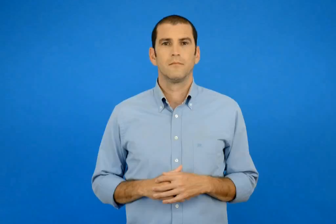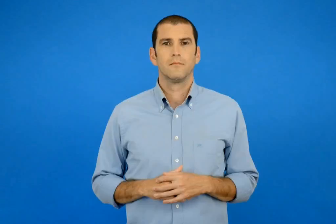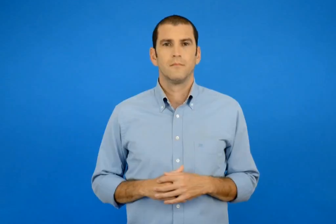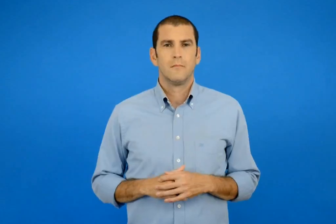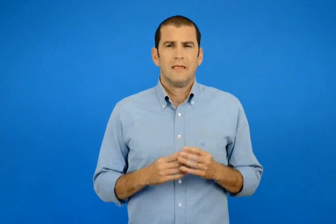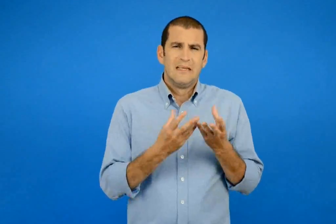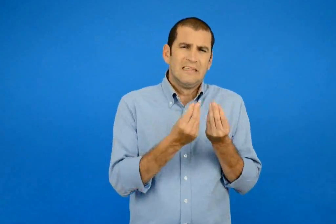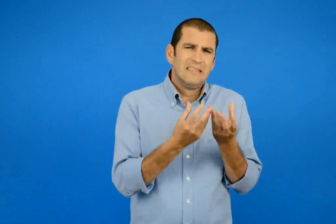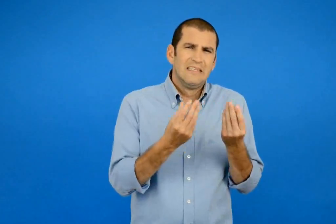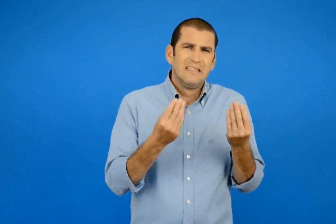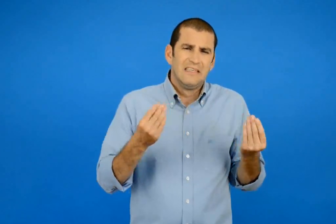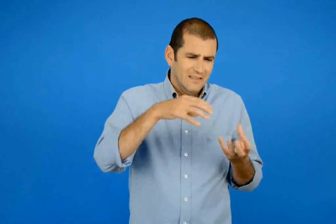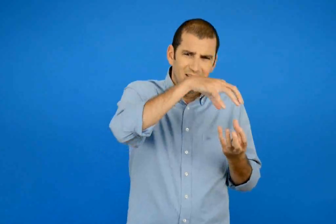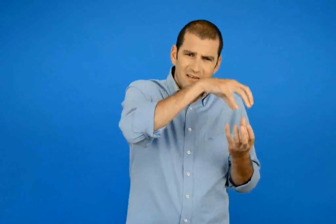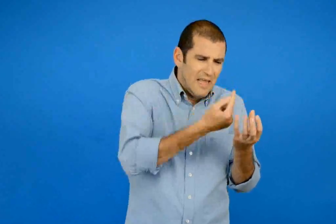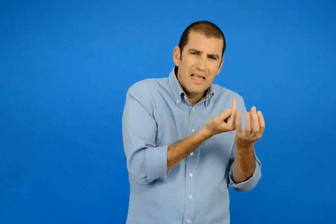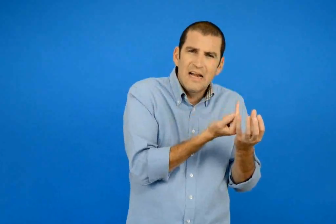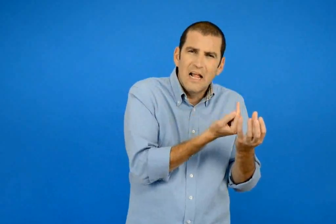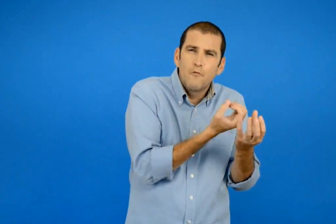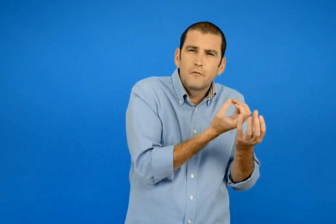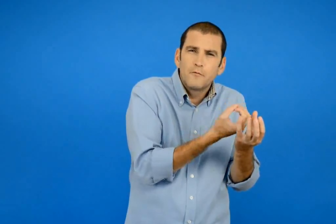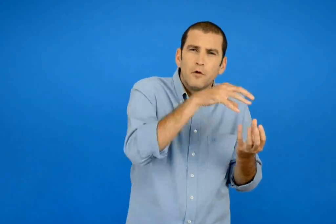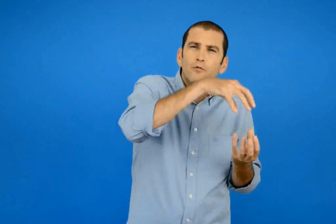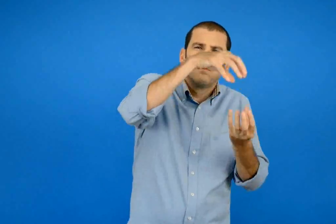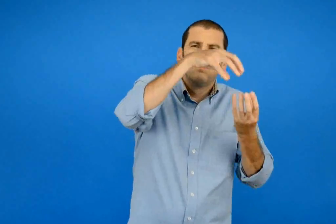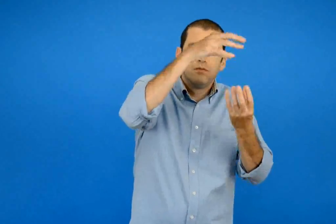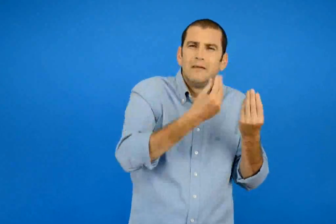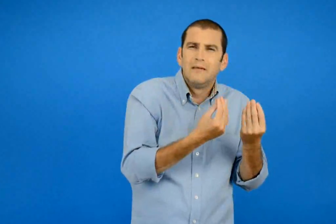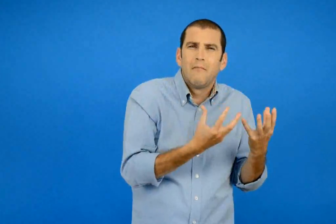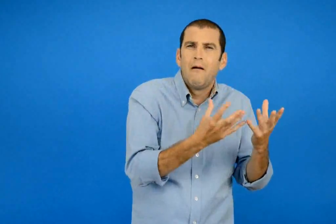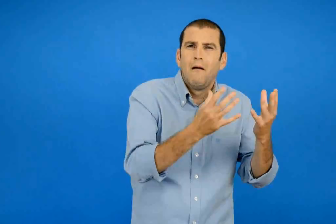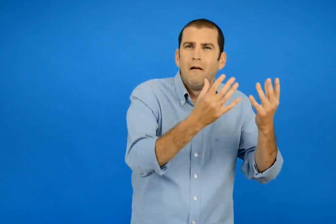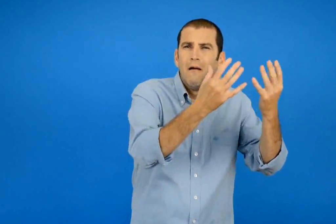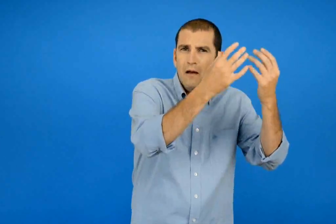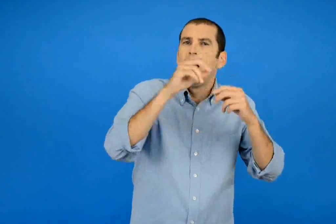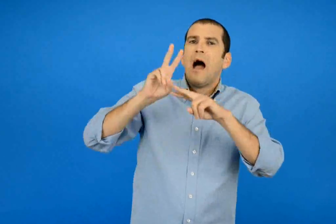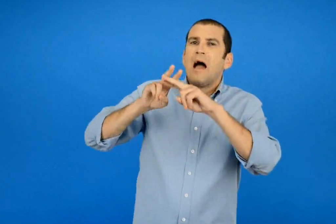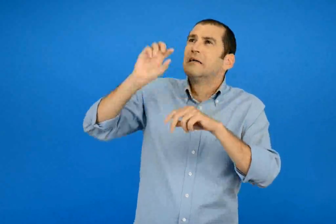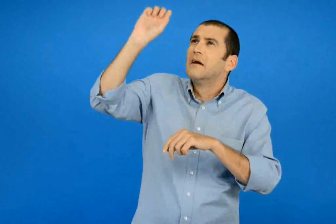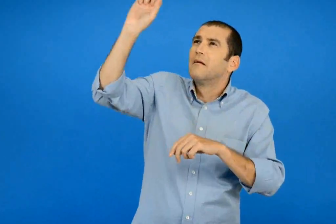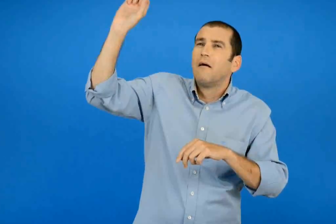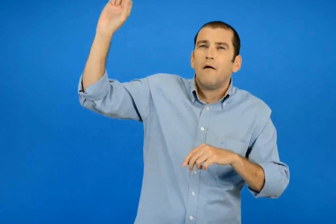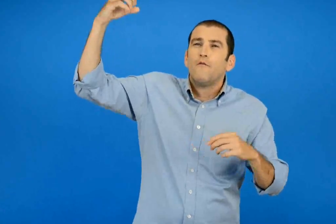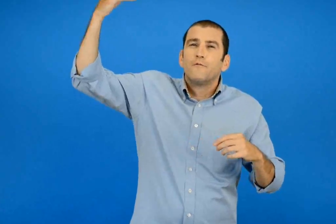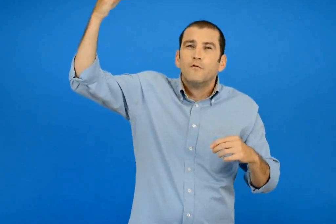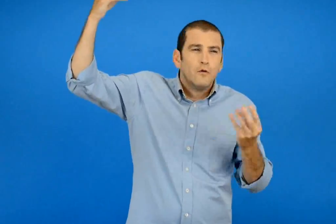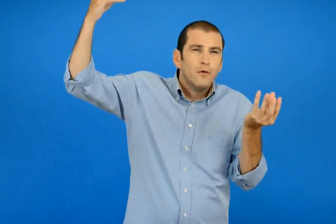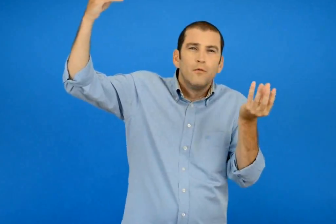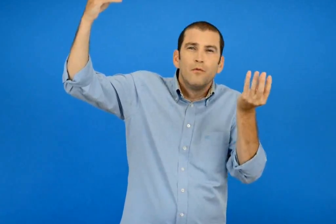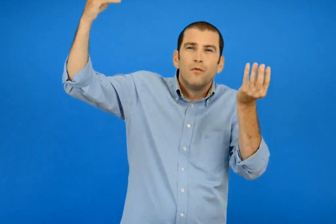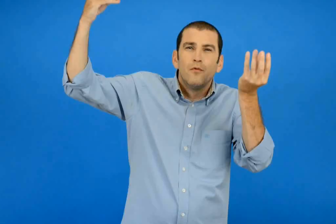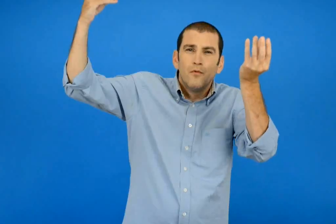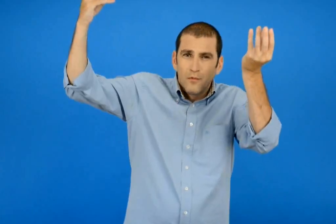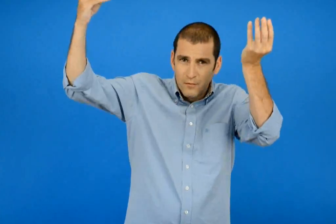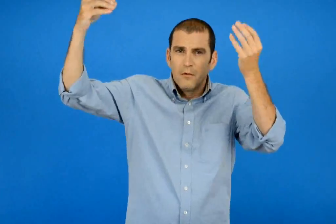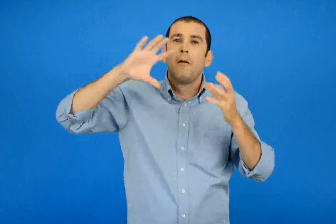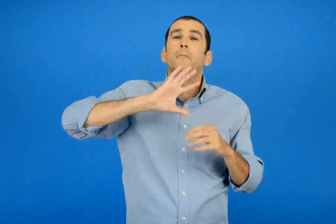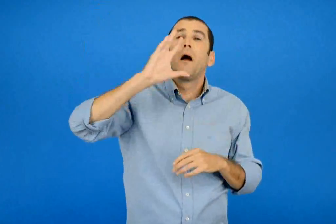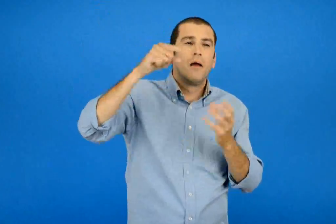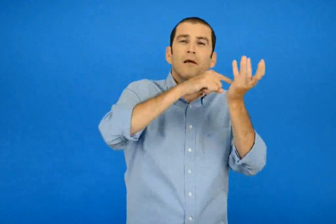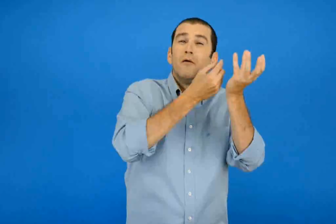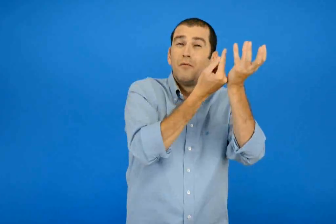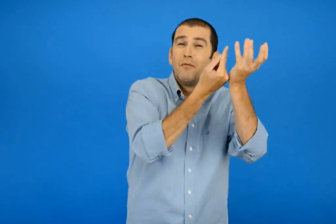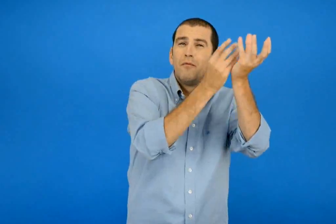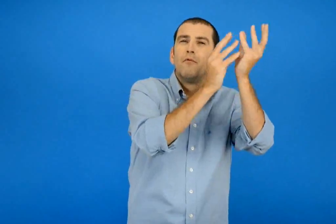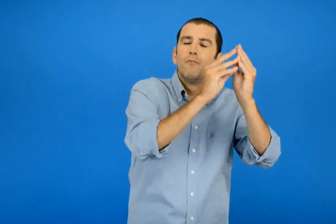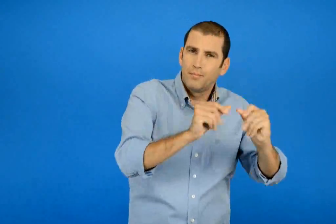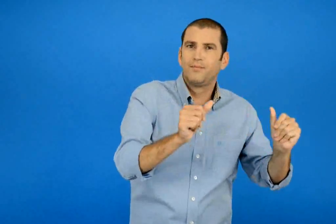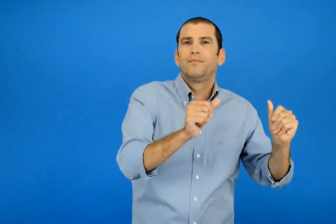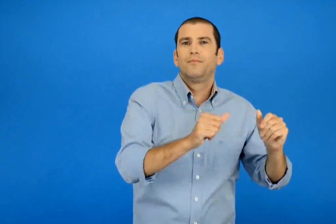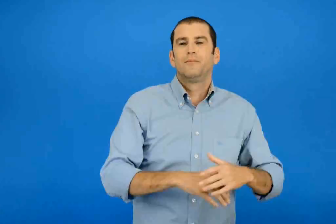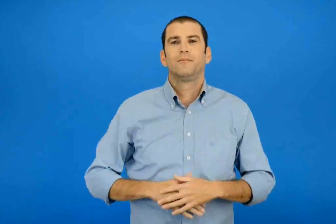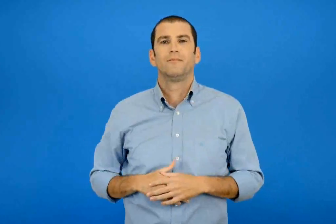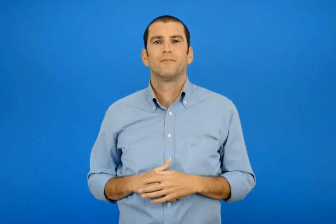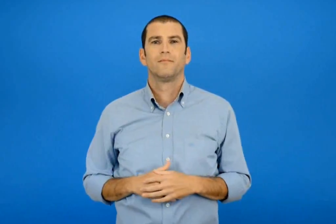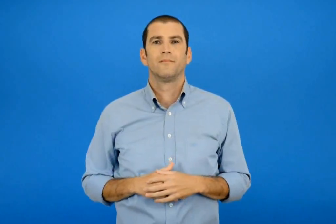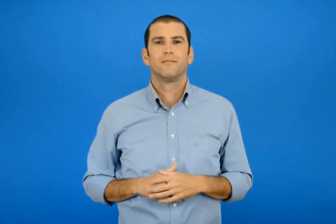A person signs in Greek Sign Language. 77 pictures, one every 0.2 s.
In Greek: εκατοντάδες φωτάκια βρίσκονται στον αέρα ταξιδεύουν μέχρι να σβήσουν τα κεριά και συναγωνίζονται τα αστέρια της νύχτας
